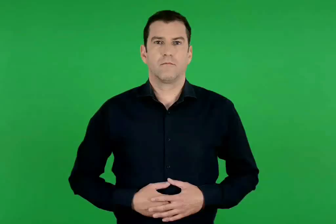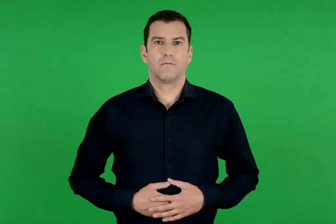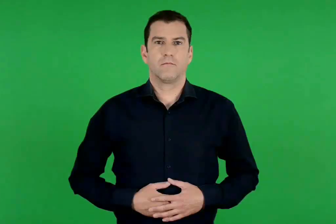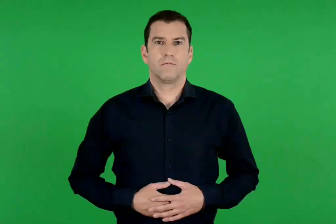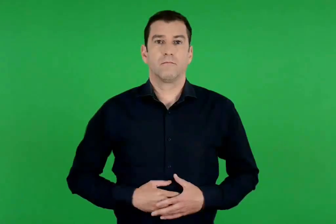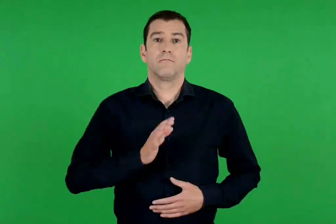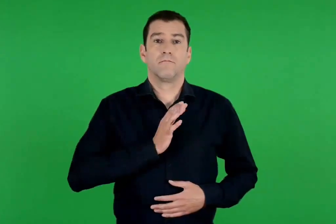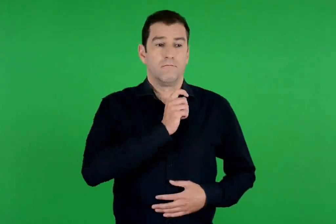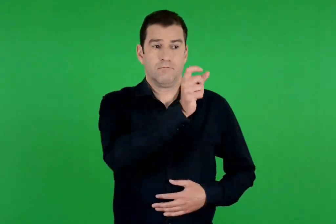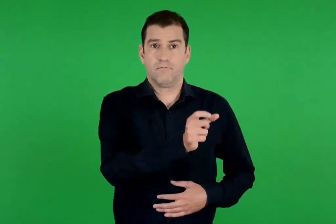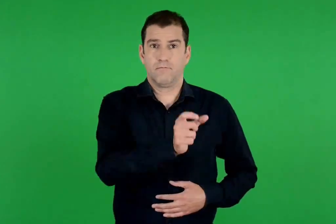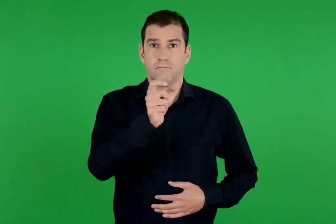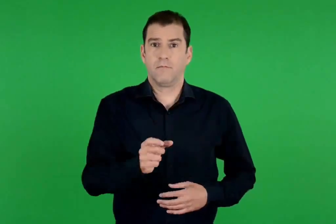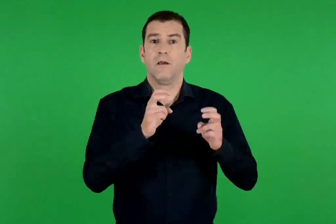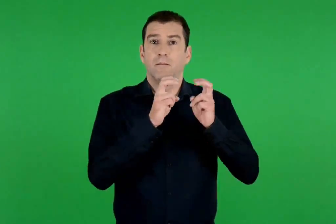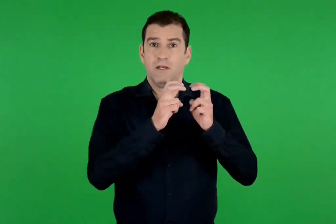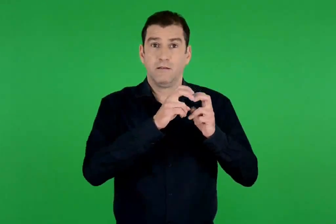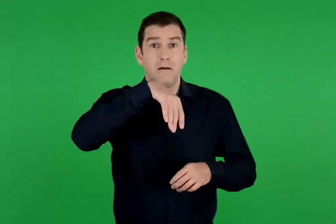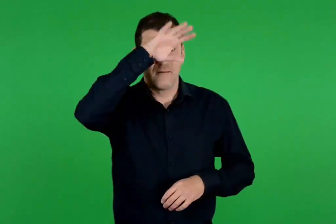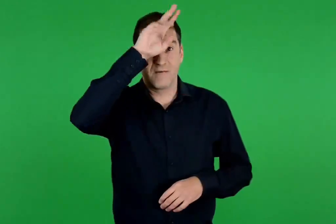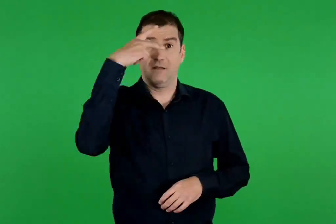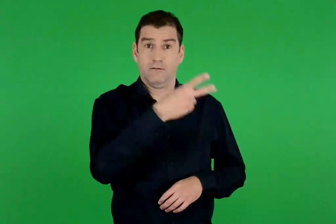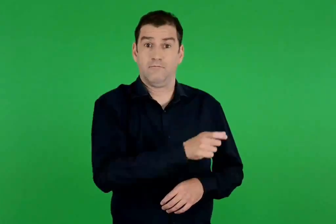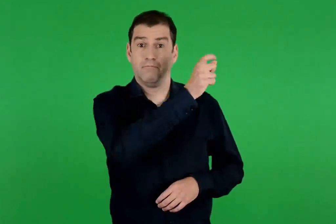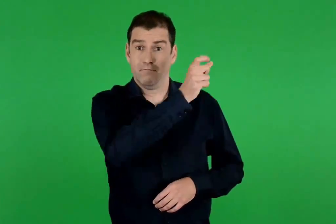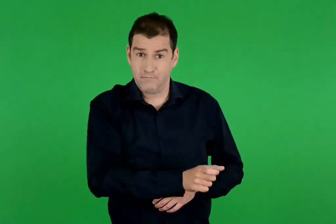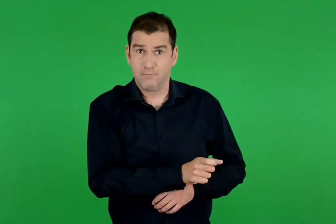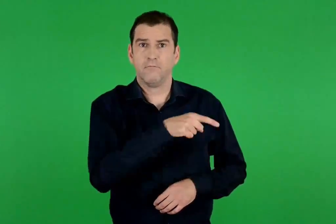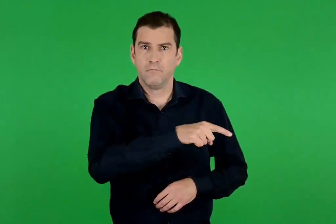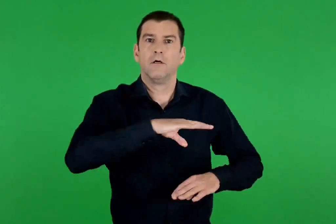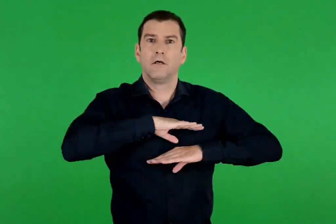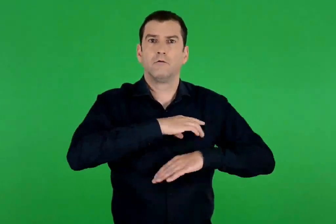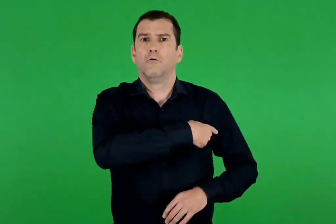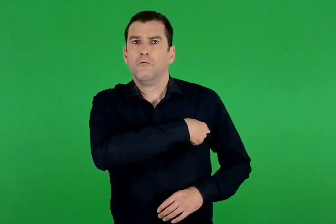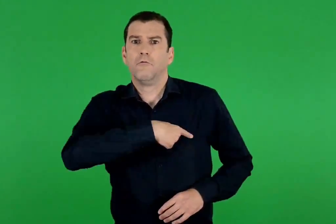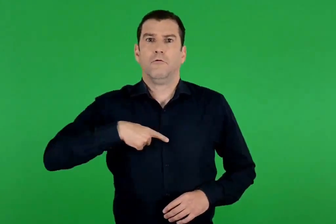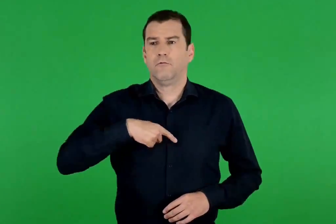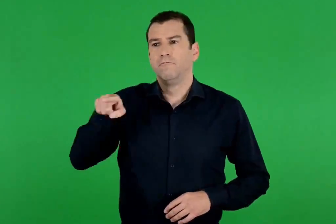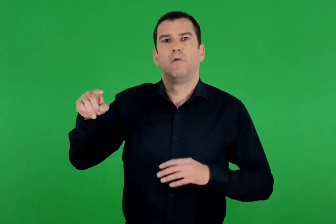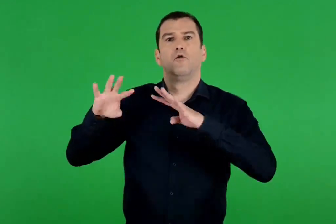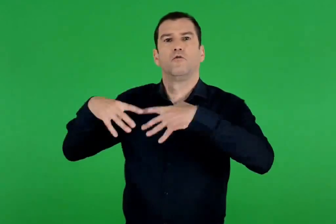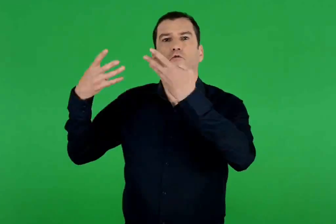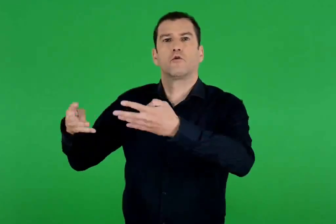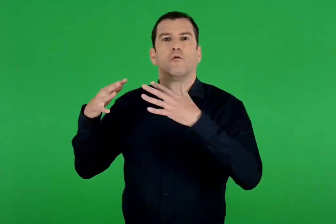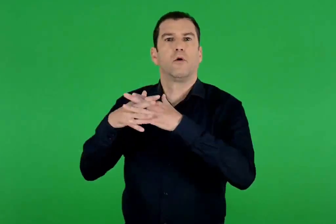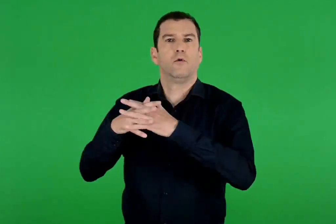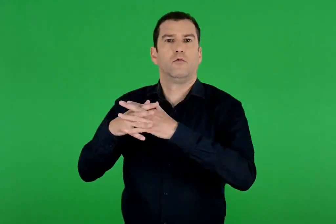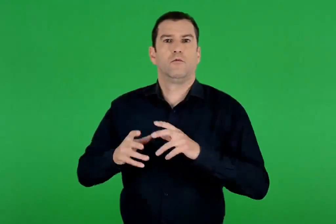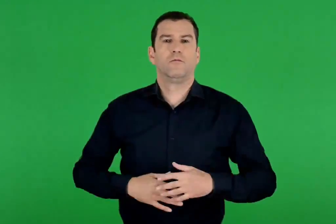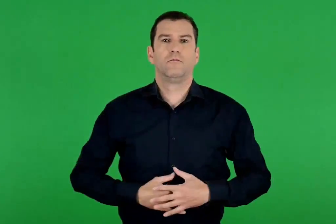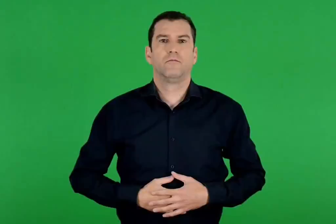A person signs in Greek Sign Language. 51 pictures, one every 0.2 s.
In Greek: ο βασιλιάς των μυκηνών αρχιστράτηγος του τρωικού πολέμου
